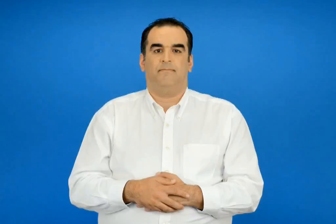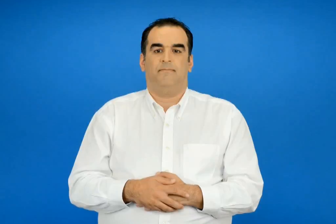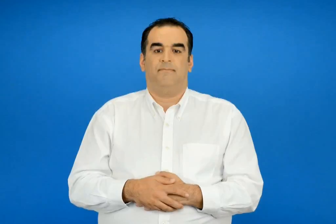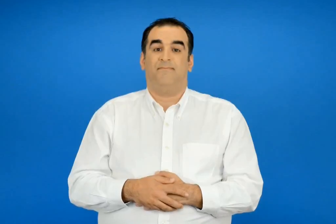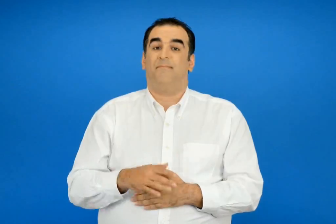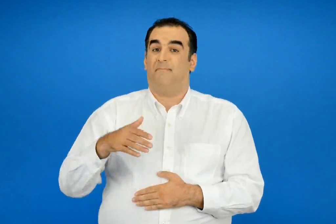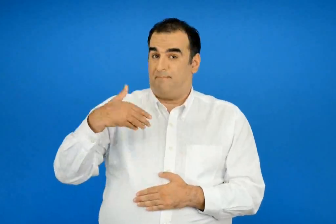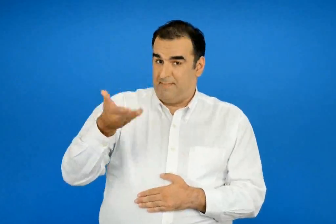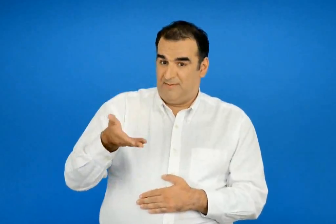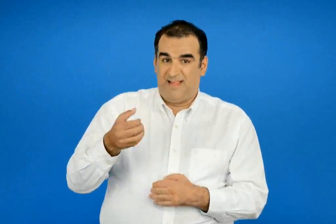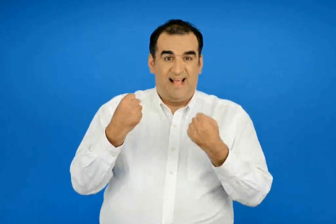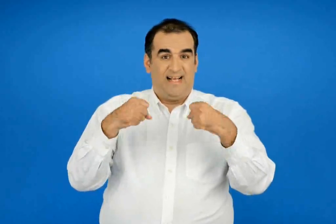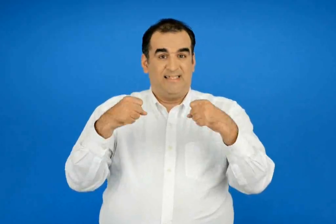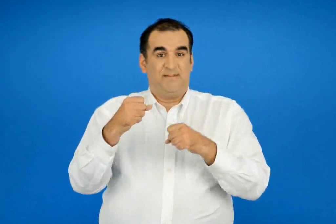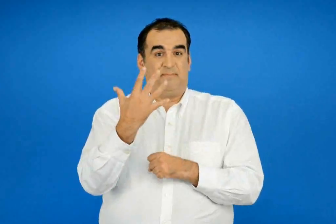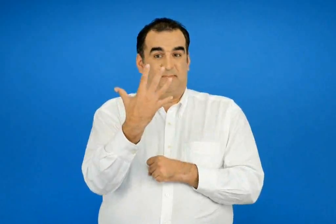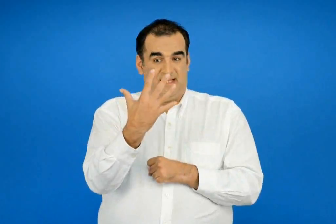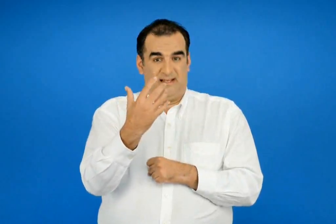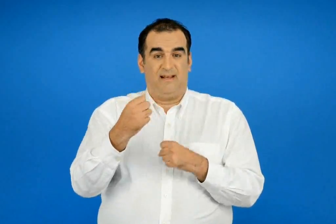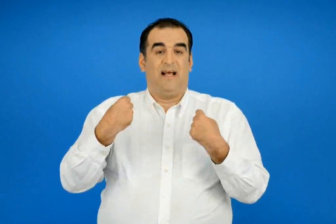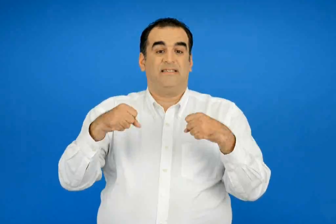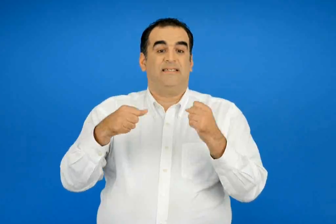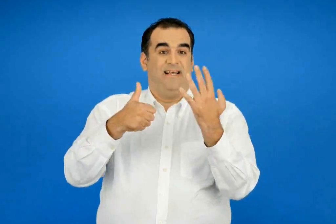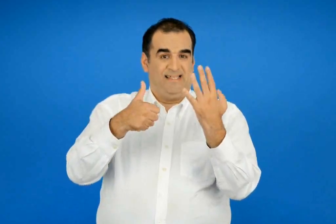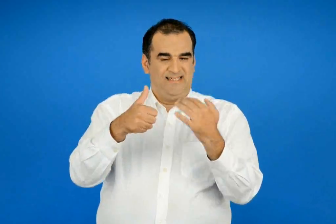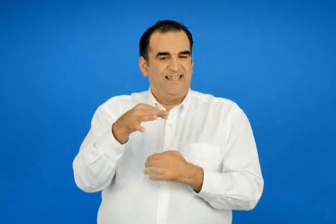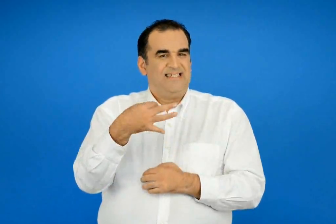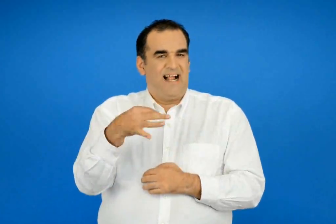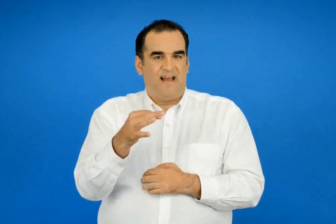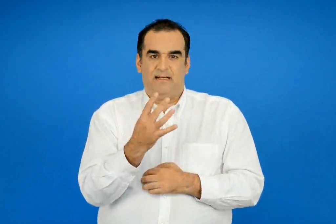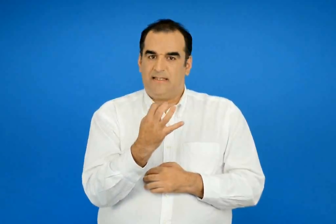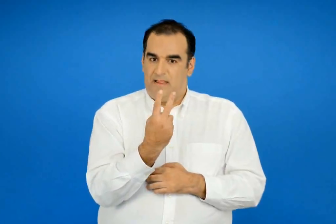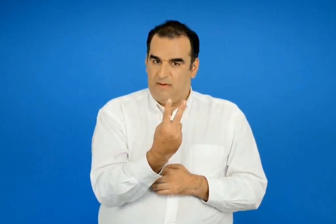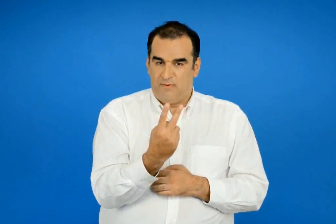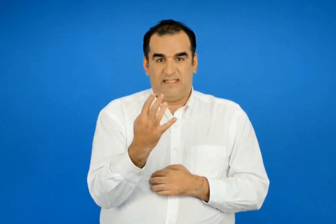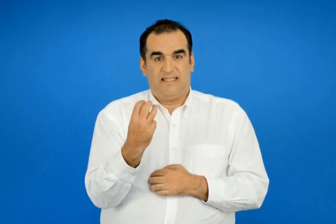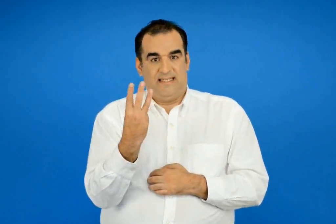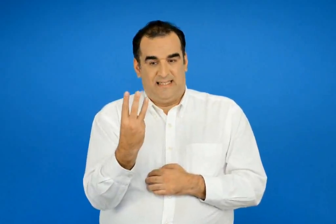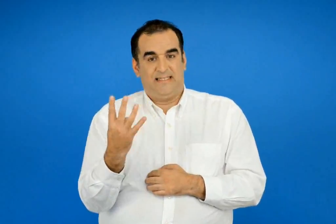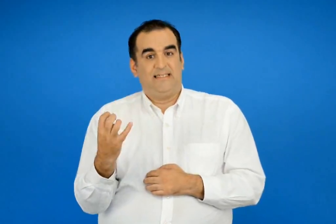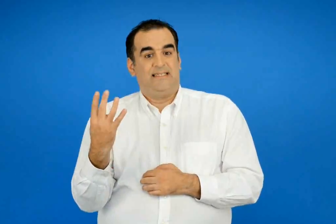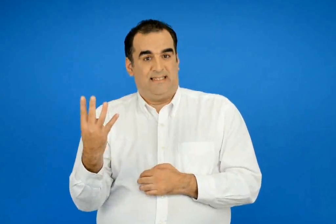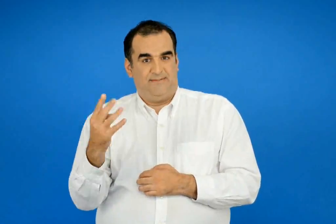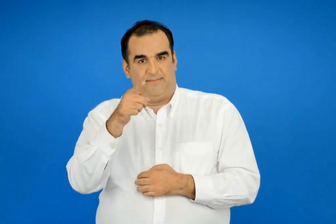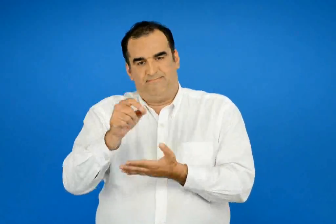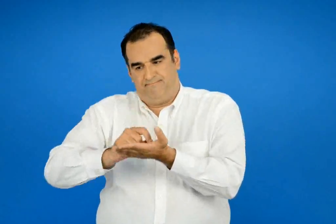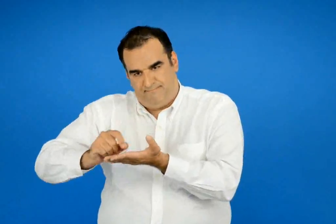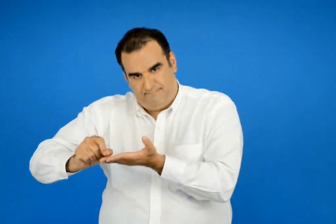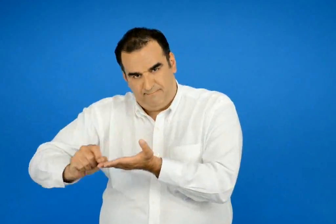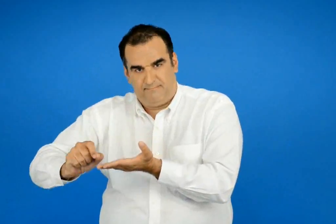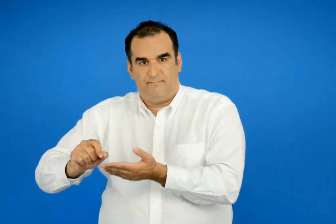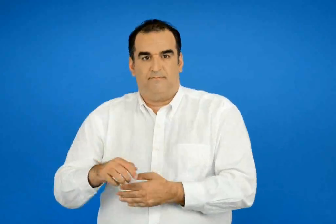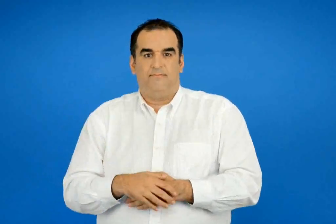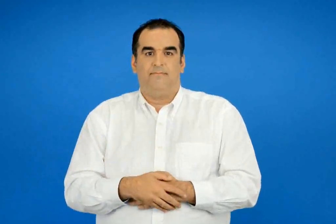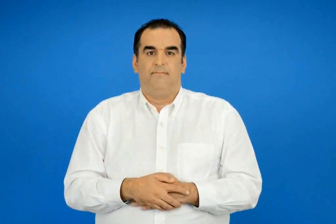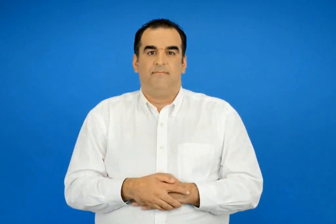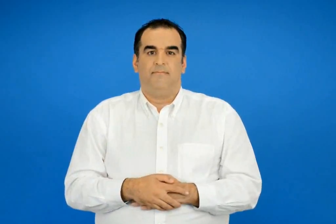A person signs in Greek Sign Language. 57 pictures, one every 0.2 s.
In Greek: έπειτα κάνε τις ασκήσεις 5 και 6 στις σελίδες 42 43 και 44
